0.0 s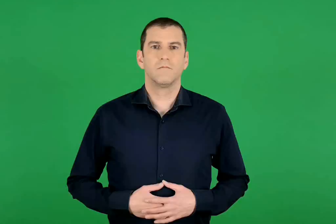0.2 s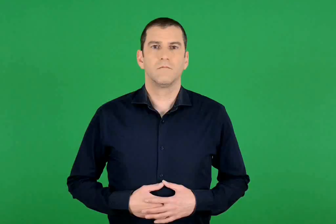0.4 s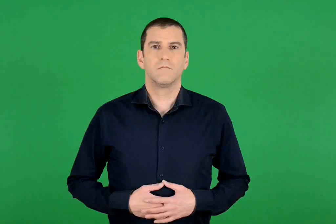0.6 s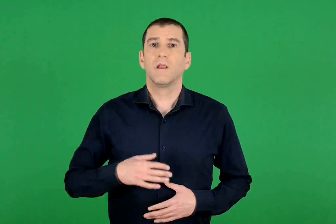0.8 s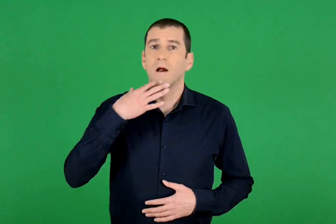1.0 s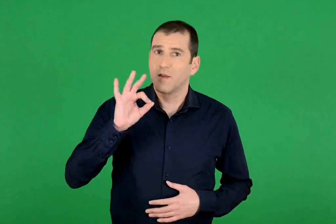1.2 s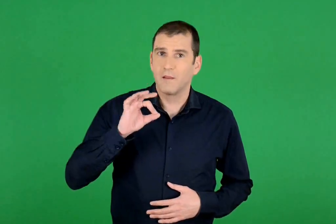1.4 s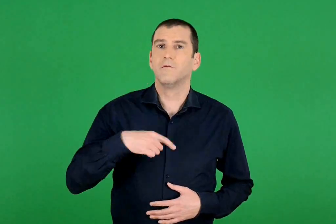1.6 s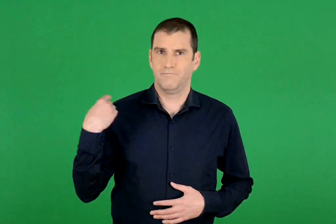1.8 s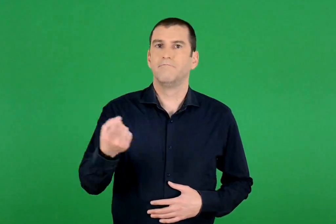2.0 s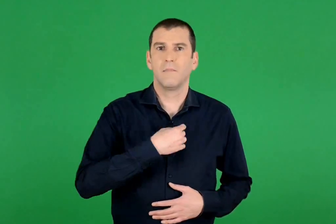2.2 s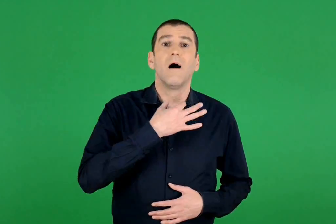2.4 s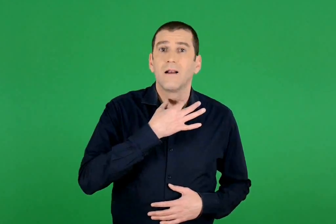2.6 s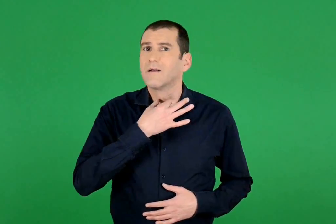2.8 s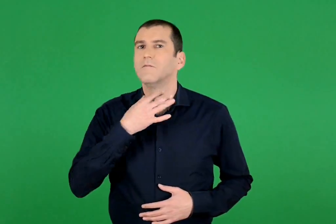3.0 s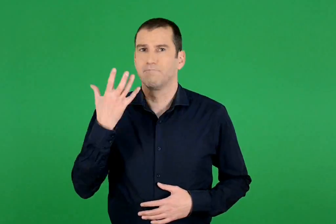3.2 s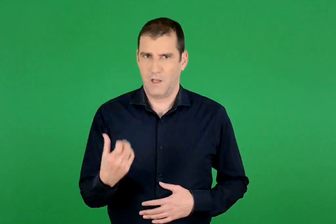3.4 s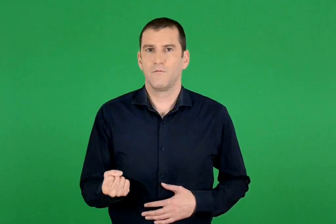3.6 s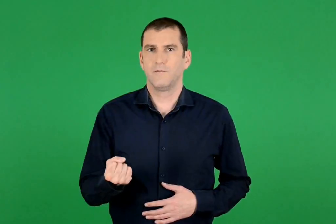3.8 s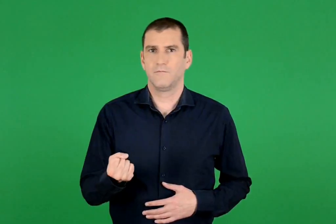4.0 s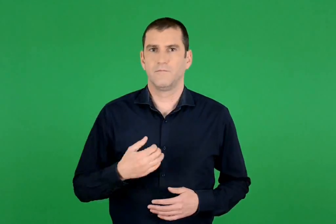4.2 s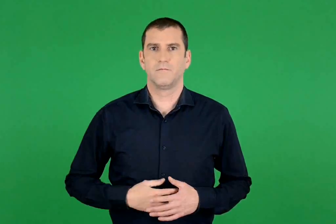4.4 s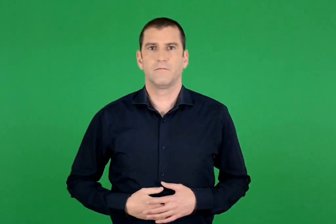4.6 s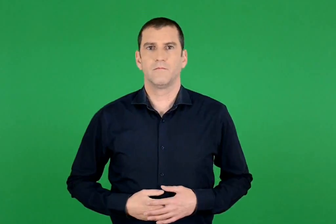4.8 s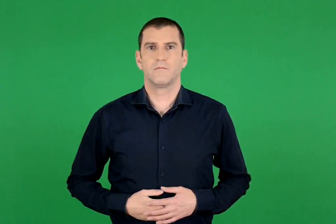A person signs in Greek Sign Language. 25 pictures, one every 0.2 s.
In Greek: επειδή έχουμε ανάγκες
